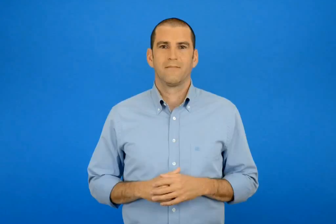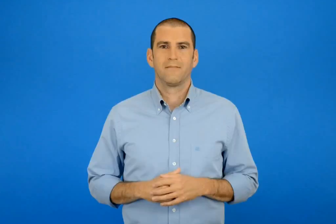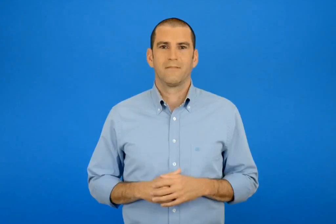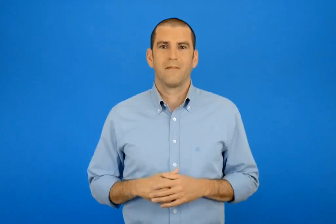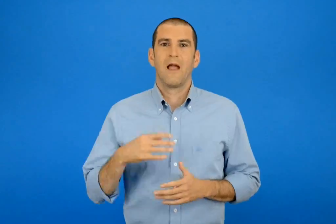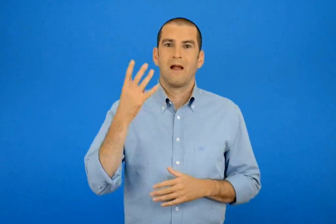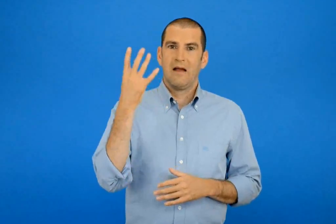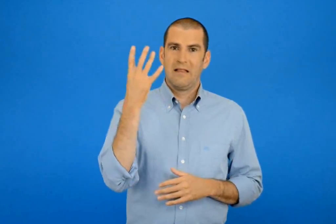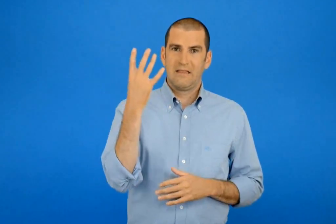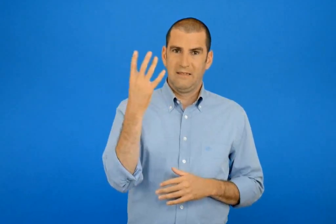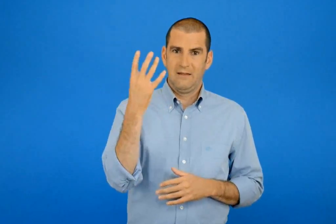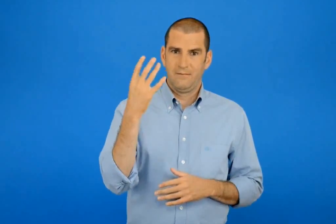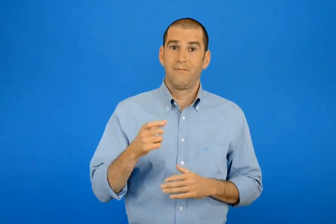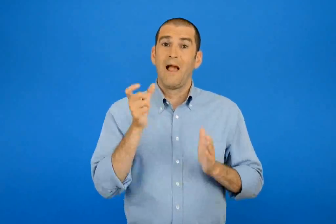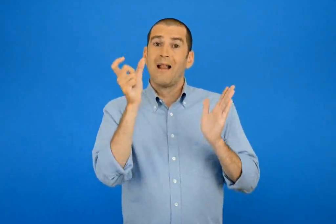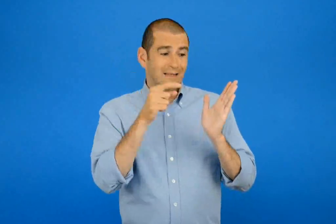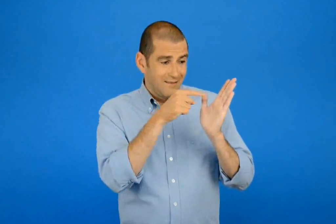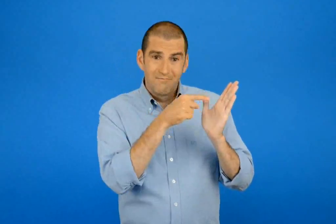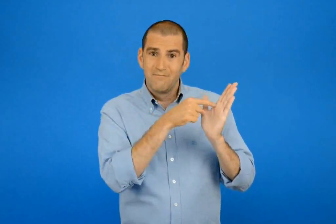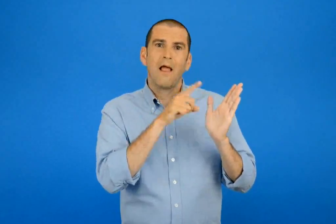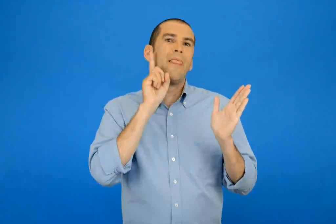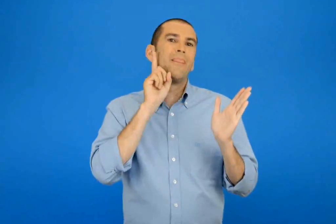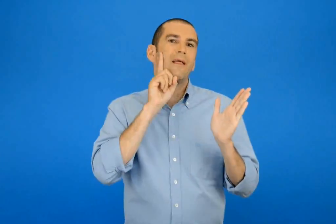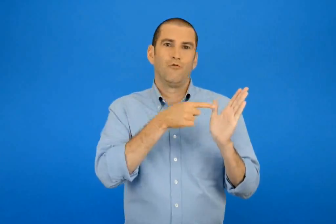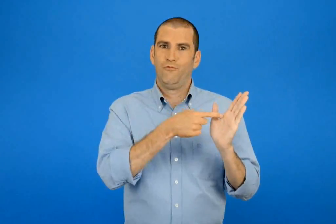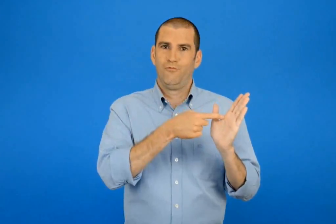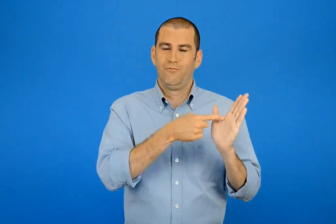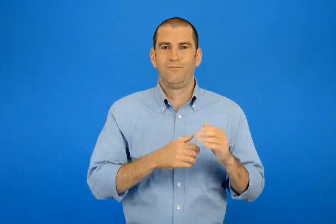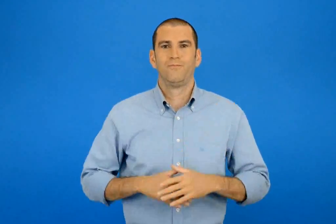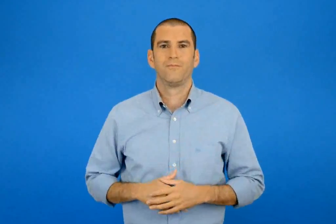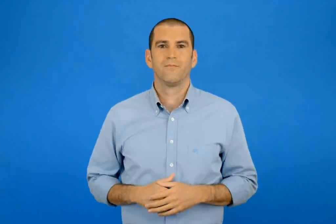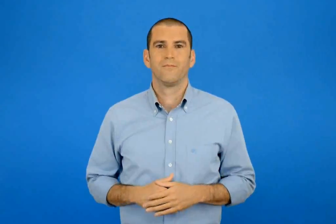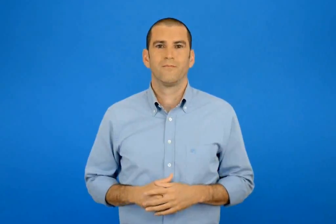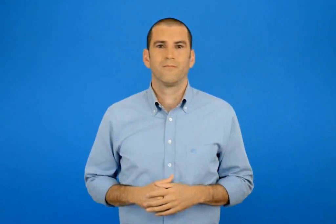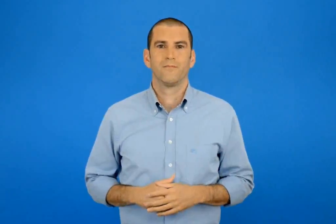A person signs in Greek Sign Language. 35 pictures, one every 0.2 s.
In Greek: 4 η λέξη είναι θηλυκού γένους
